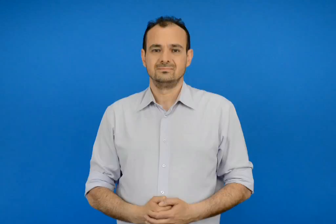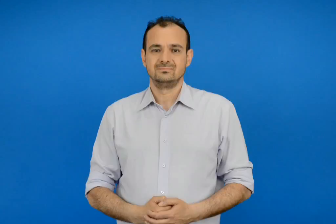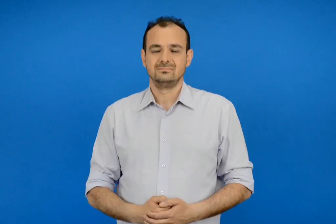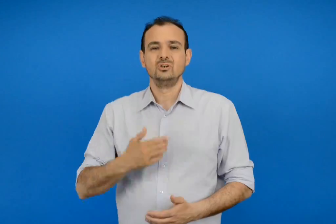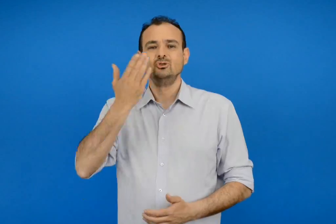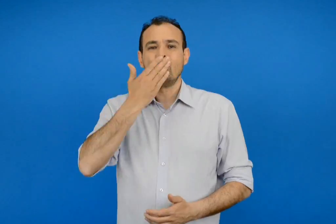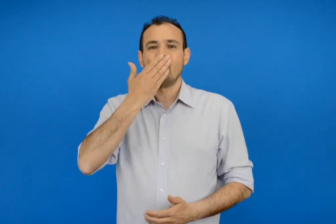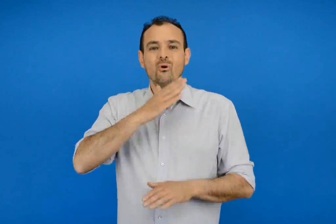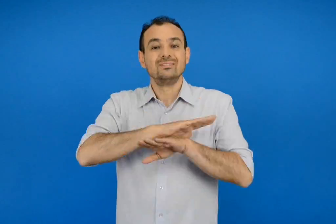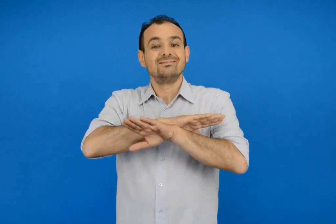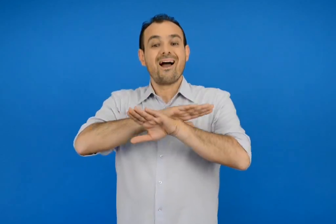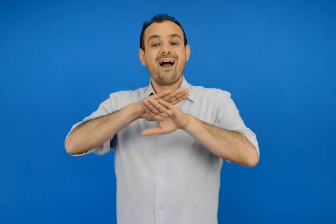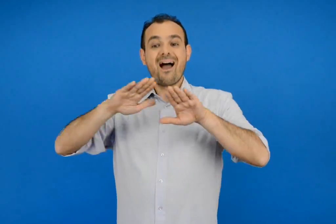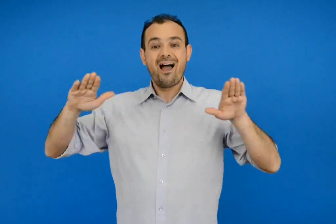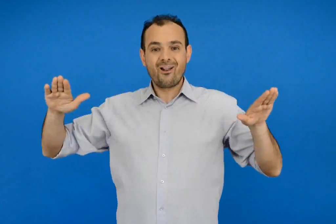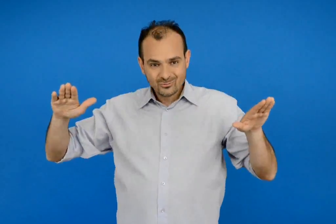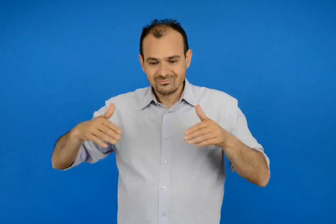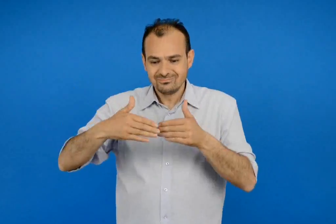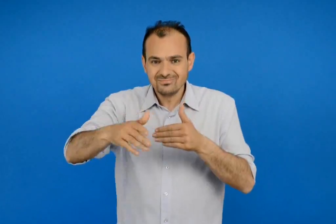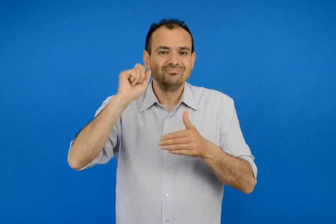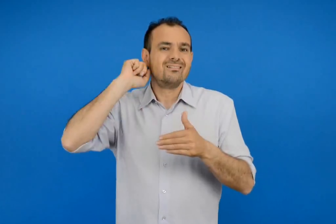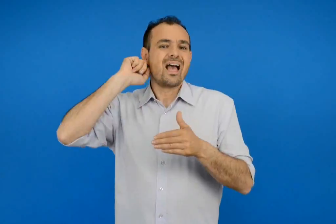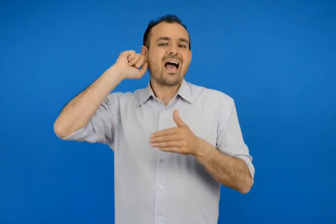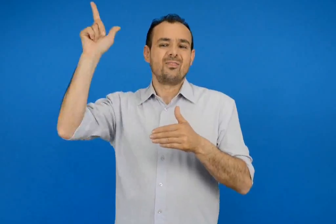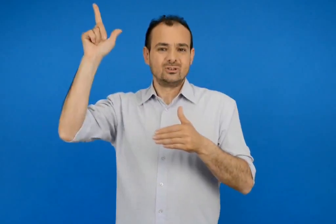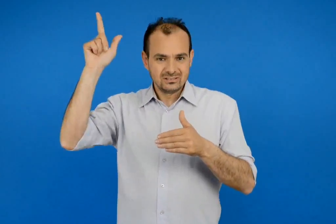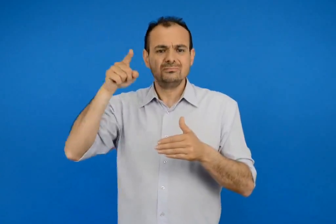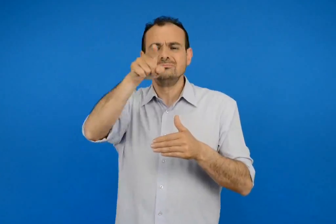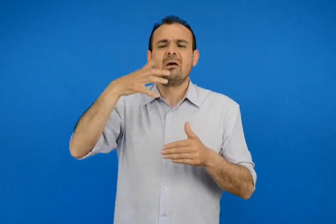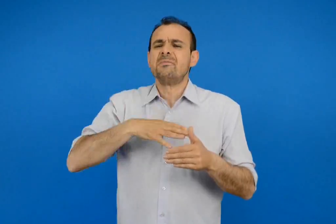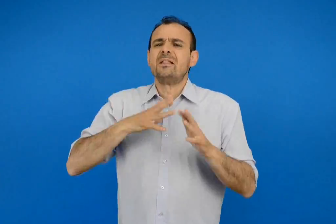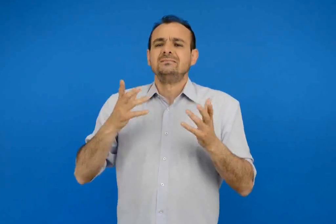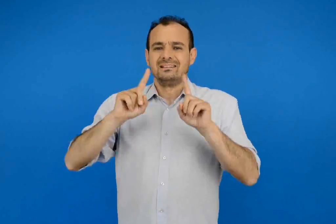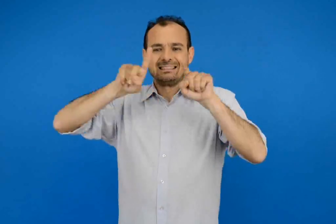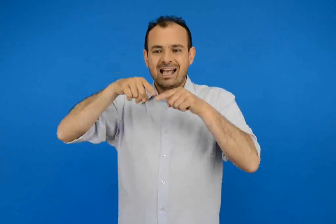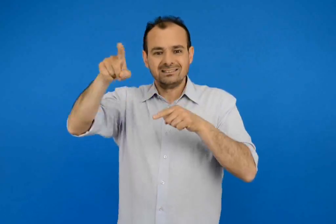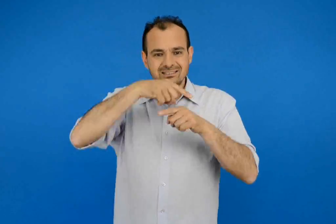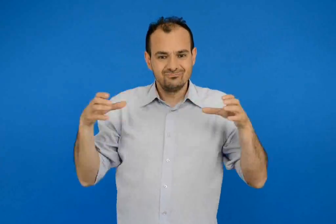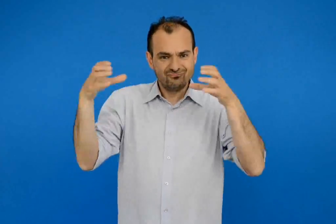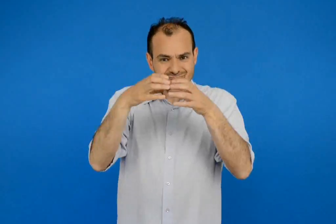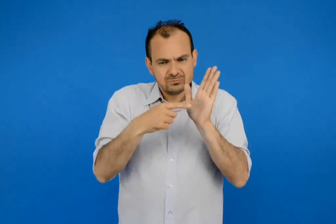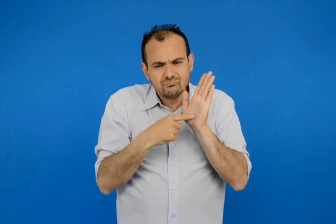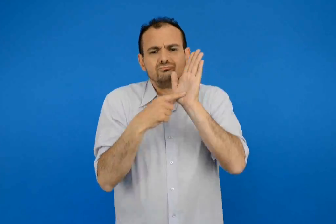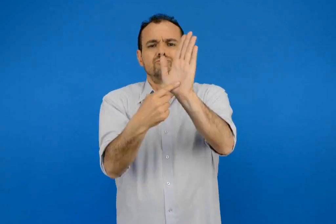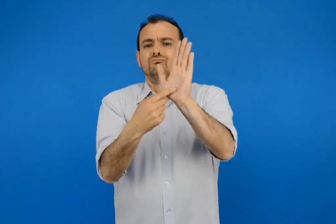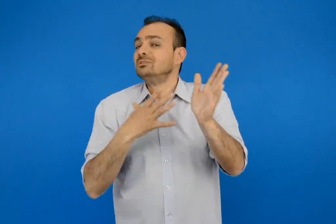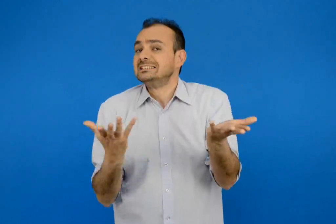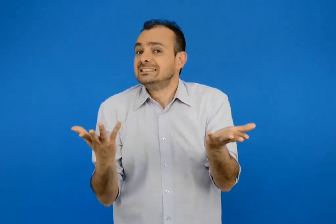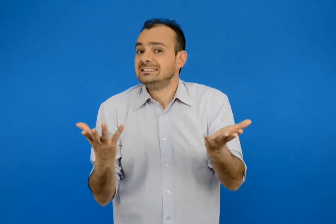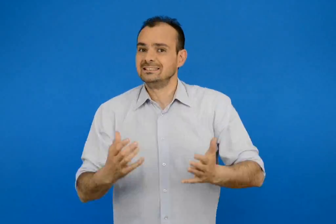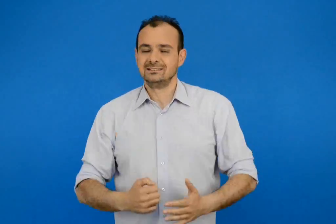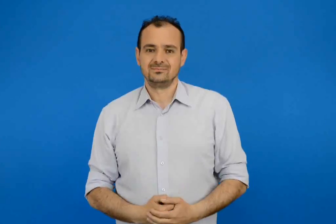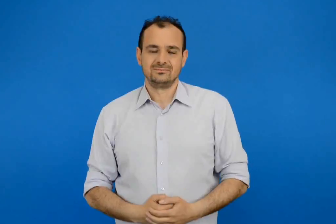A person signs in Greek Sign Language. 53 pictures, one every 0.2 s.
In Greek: τι θα θέλατε να παρουσιάσει η τάξη σας στην εκδήλωση που γίνεται στο τέλος της σχολικής χρονιάς ;
